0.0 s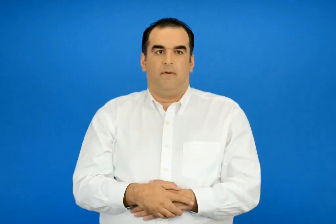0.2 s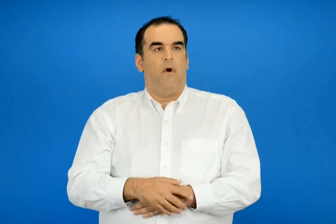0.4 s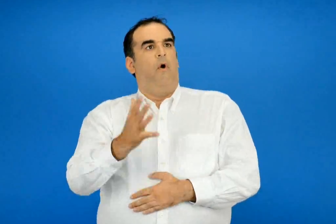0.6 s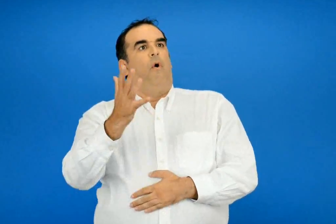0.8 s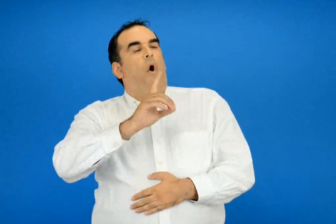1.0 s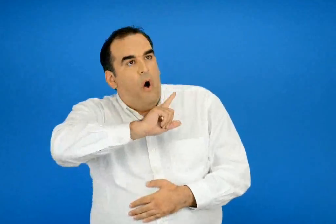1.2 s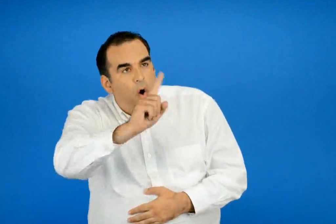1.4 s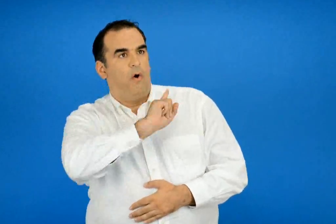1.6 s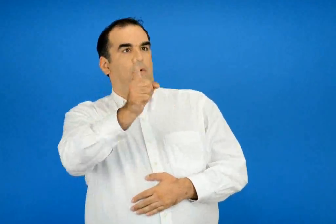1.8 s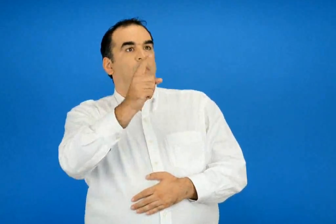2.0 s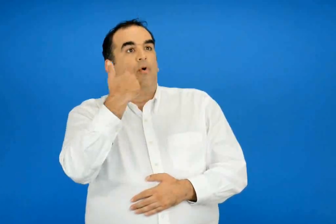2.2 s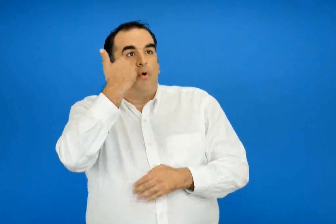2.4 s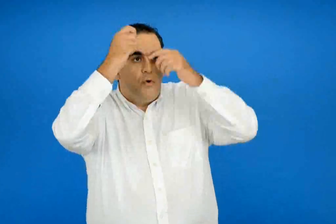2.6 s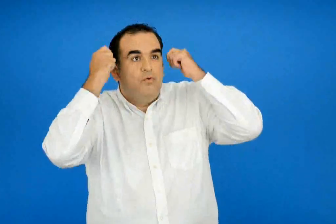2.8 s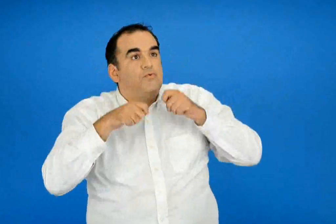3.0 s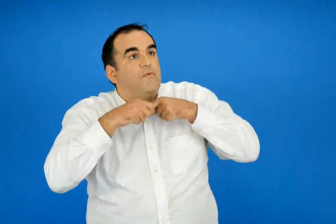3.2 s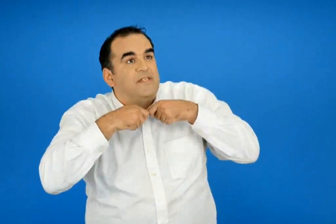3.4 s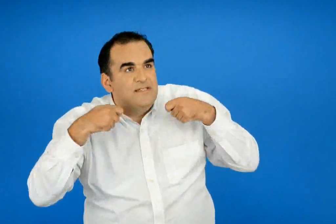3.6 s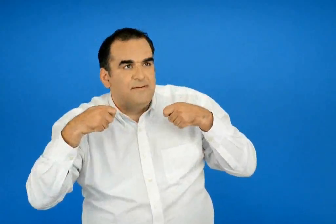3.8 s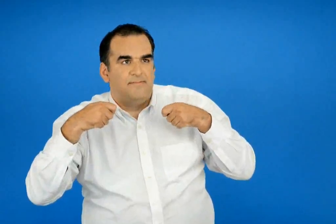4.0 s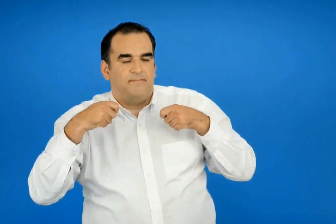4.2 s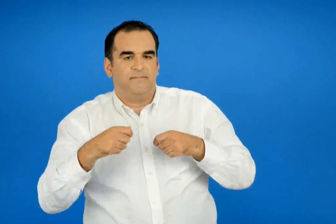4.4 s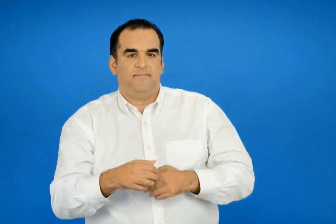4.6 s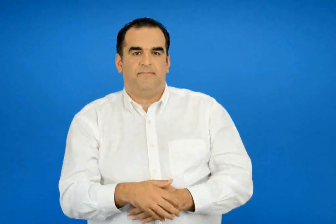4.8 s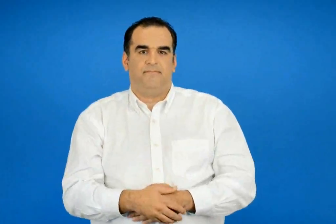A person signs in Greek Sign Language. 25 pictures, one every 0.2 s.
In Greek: μα όχι κοκκινοσκουφίτσα
